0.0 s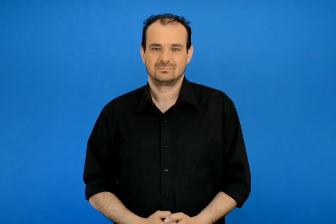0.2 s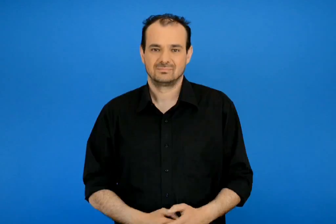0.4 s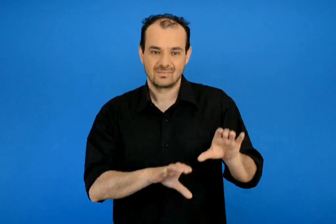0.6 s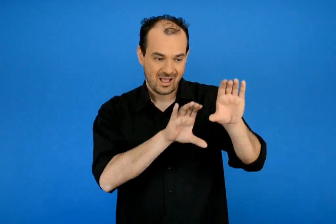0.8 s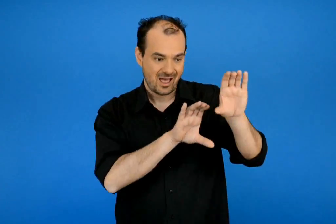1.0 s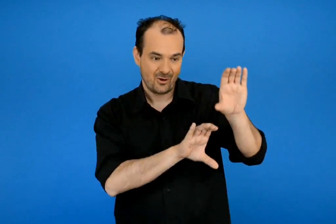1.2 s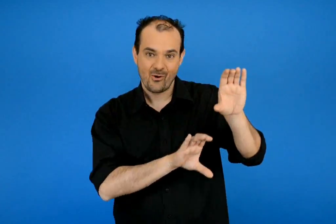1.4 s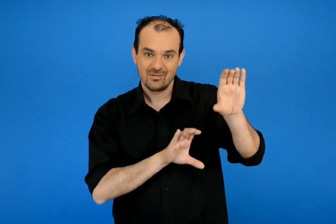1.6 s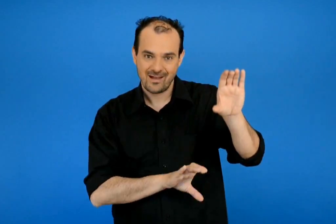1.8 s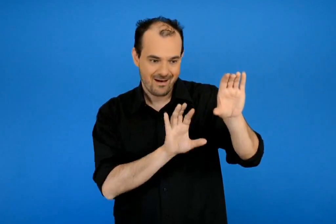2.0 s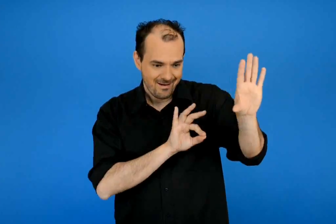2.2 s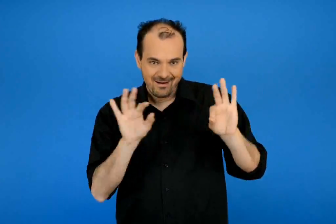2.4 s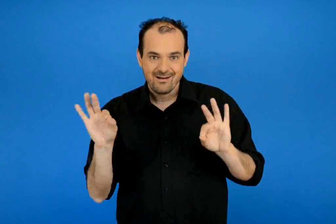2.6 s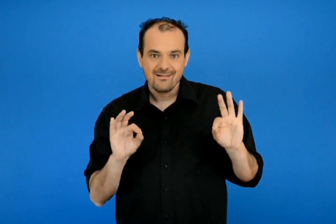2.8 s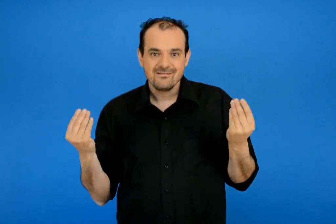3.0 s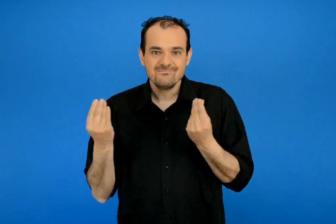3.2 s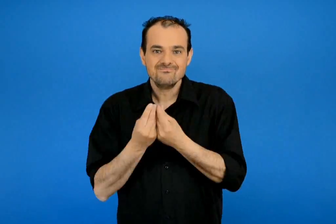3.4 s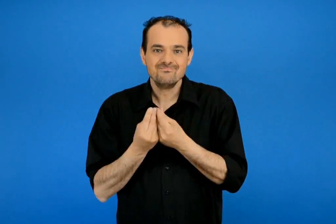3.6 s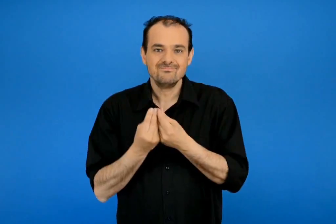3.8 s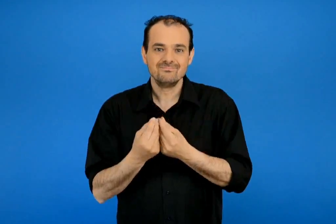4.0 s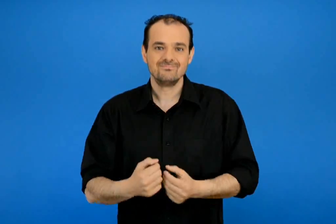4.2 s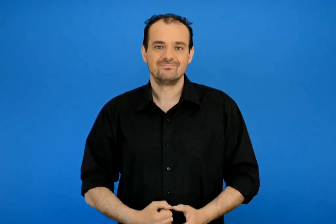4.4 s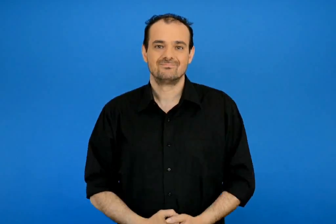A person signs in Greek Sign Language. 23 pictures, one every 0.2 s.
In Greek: ευκαιριακές ενότητες
